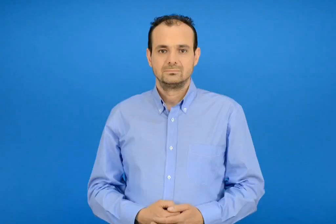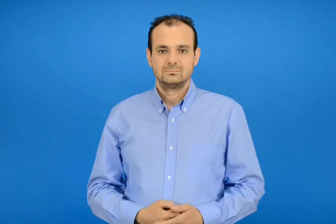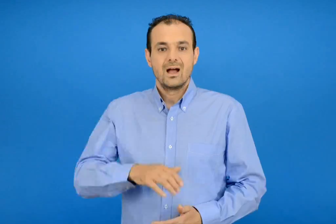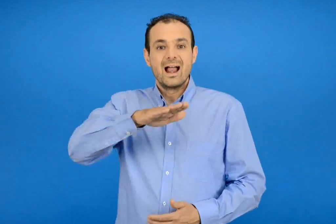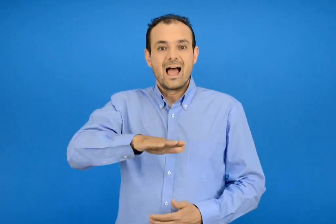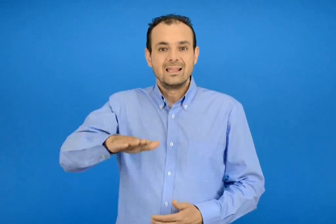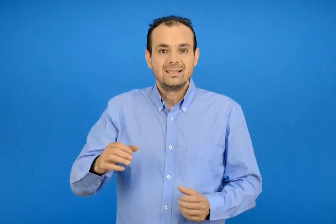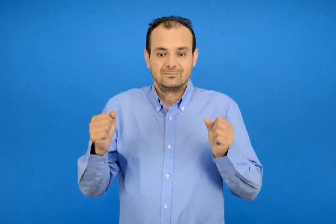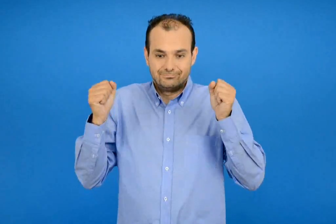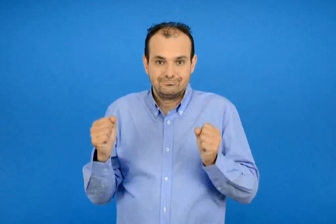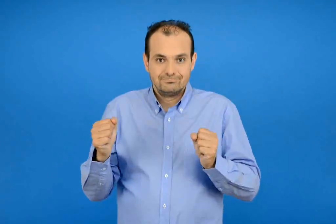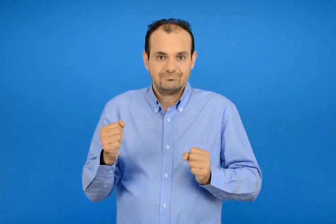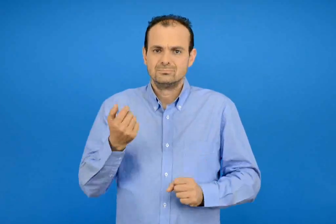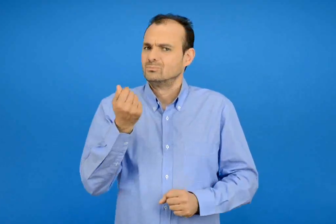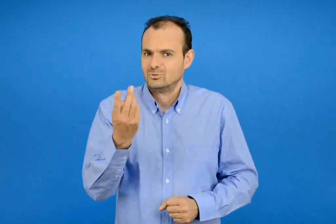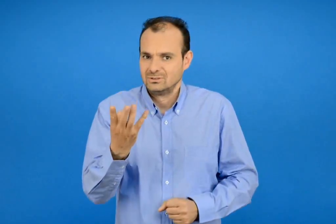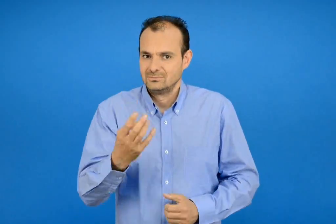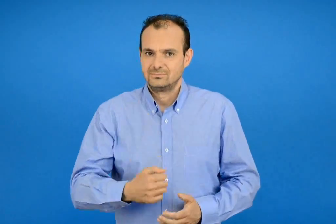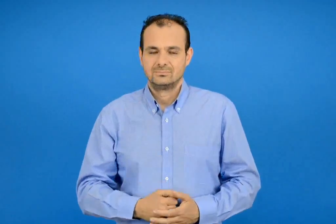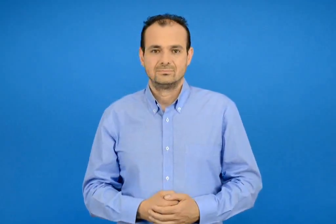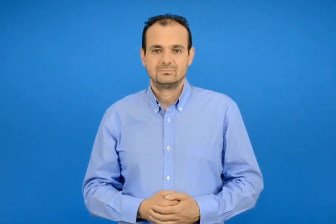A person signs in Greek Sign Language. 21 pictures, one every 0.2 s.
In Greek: πόσοι νάνοι είναι καθιστοί ;
